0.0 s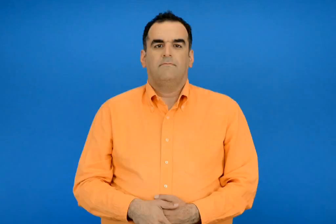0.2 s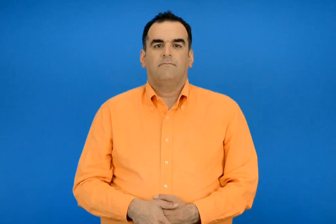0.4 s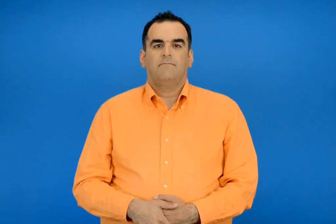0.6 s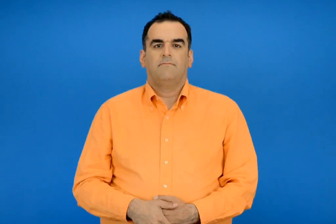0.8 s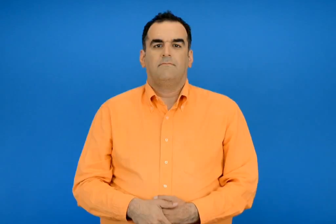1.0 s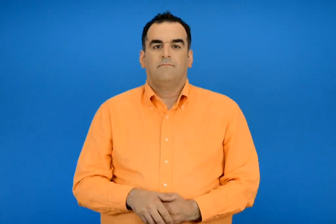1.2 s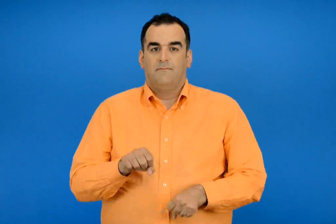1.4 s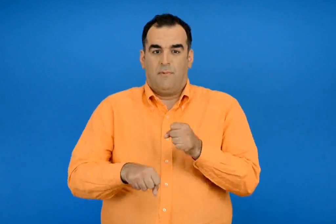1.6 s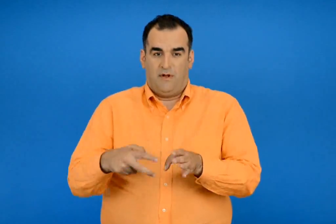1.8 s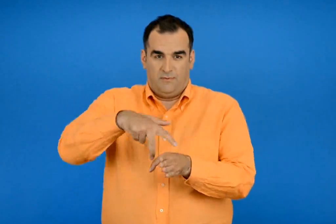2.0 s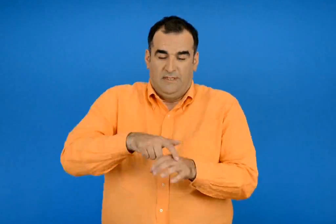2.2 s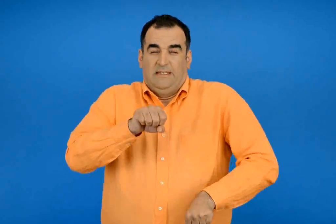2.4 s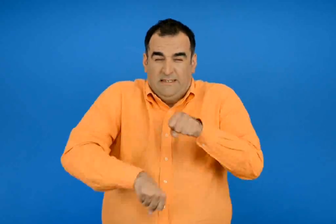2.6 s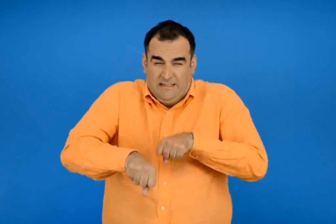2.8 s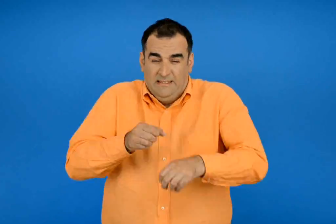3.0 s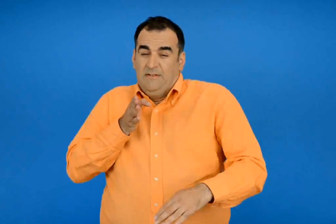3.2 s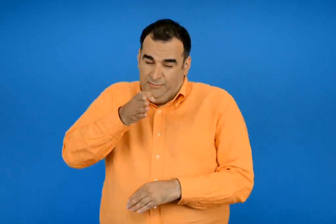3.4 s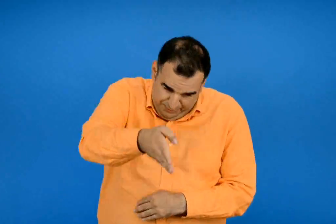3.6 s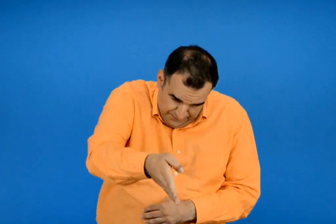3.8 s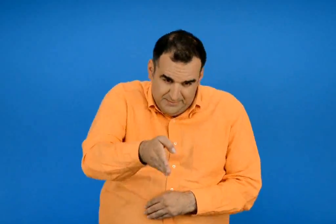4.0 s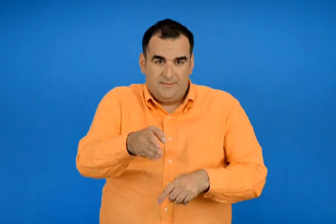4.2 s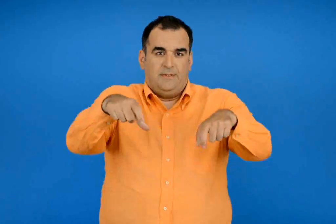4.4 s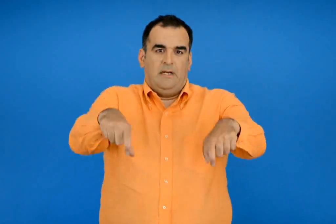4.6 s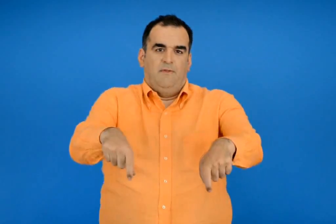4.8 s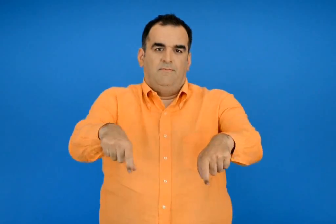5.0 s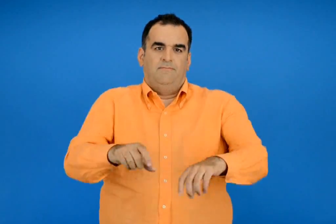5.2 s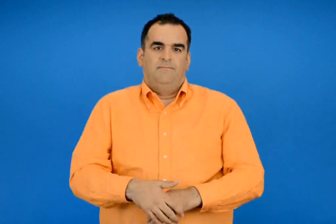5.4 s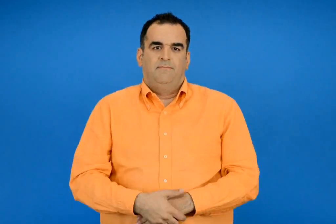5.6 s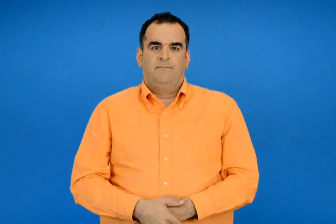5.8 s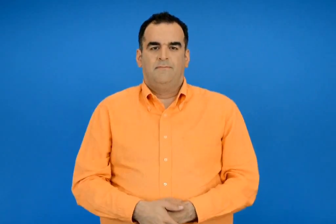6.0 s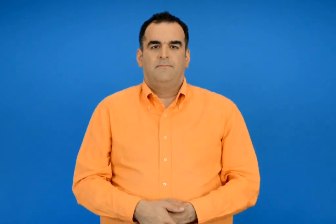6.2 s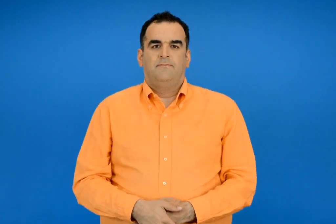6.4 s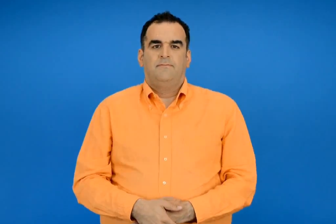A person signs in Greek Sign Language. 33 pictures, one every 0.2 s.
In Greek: παίρνει το ποδήλατο του και με δυνατές πεταλιές φτάνει στο γήπεδο
